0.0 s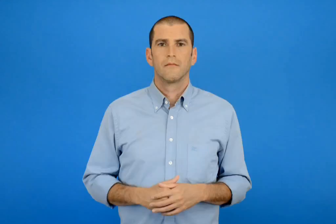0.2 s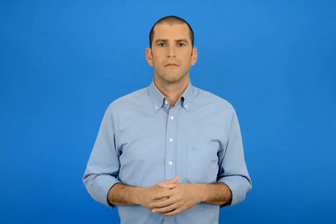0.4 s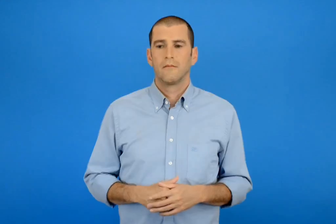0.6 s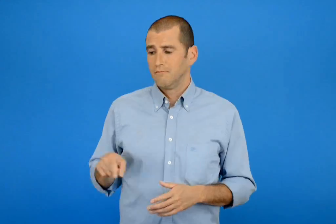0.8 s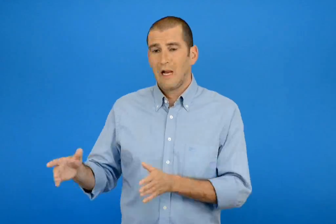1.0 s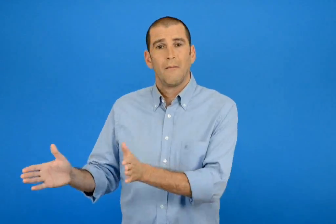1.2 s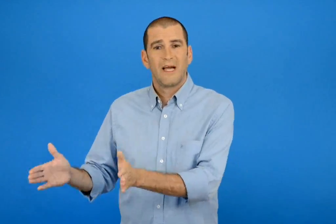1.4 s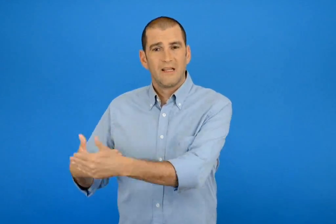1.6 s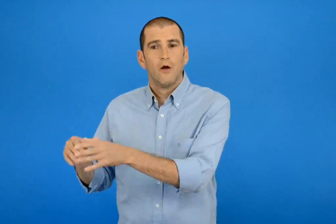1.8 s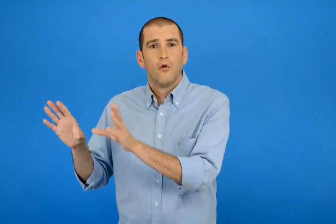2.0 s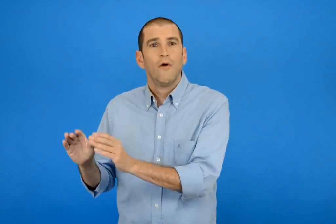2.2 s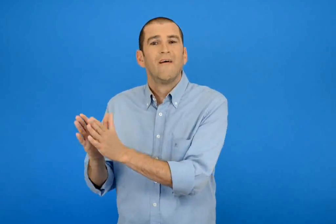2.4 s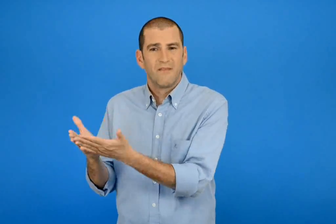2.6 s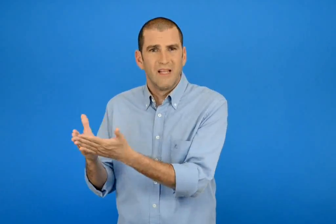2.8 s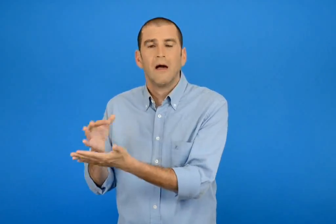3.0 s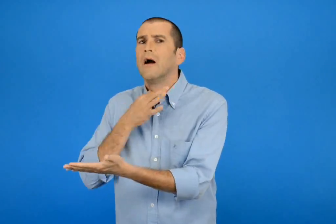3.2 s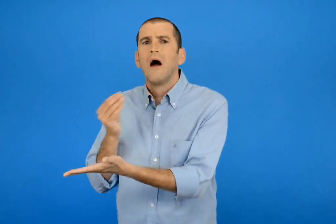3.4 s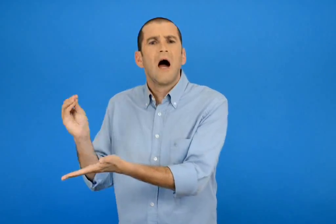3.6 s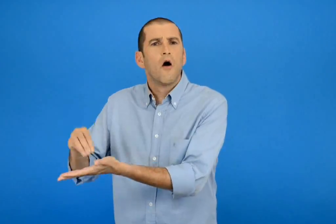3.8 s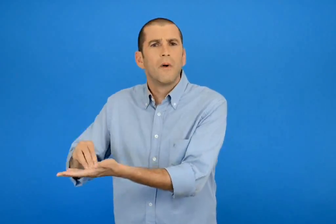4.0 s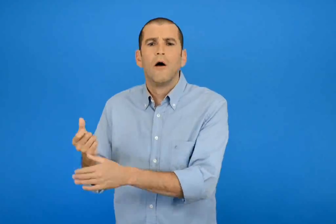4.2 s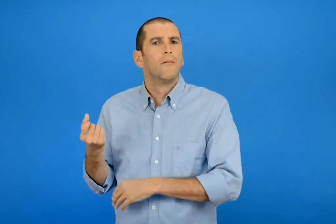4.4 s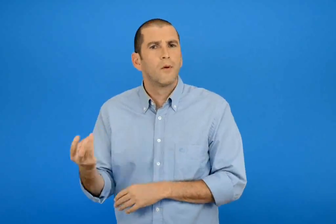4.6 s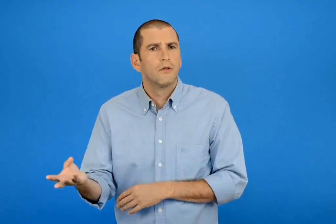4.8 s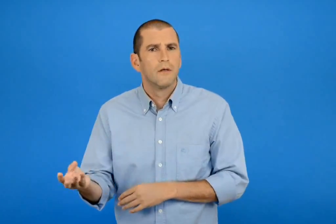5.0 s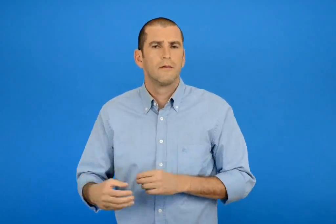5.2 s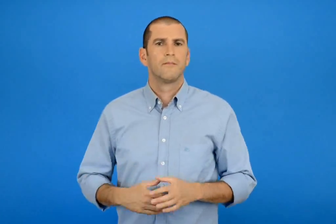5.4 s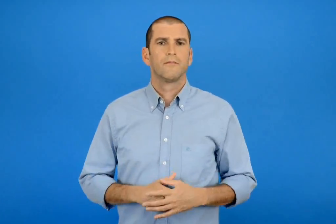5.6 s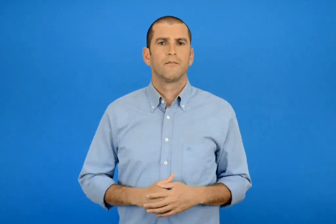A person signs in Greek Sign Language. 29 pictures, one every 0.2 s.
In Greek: πόσα περίπου είναι τα πακέτα που λείπουν ακόμα στα βιβλία ;
